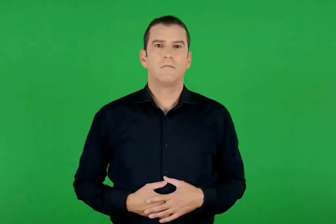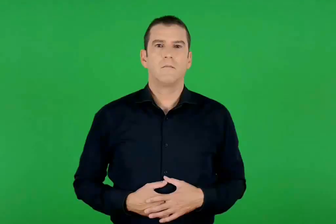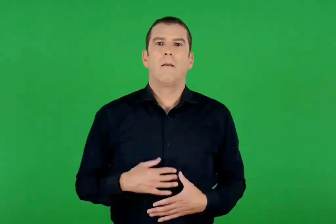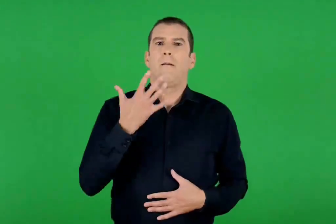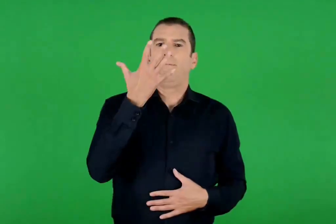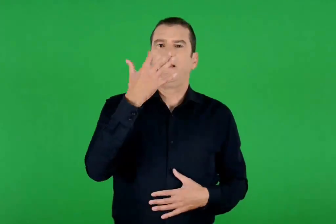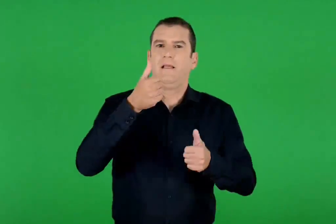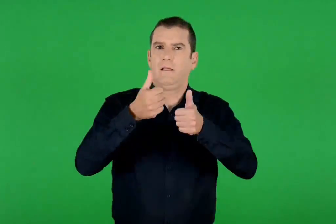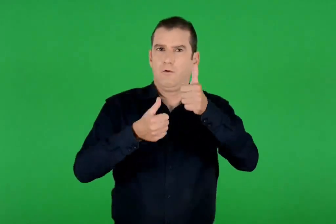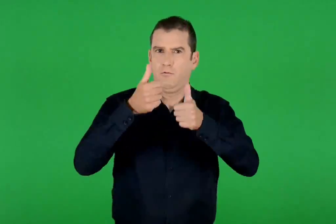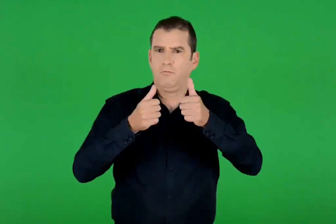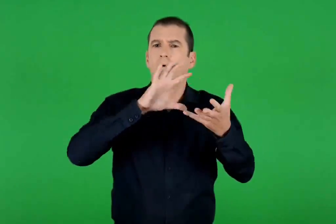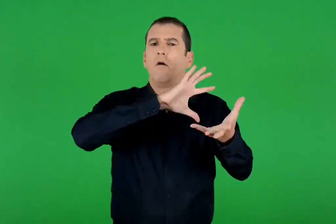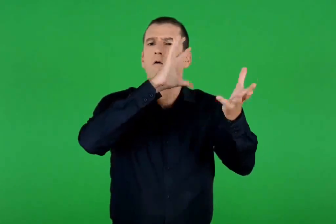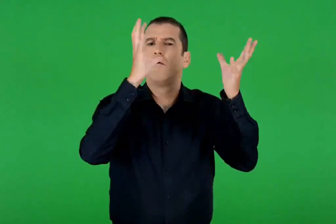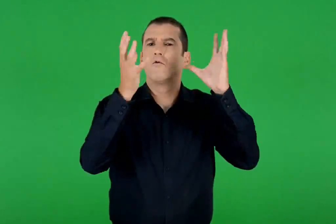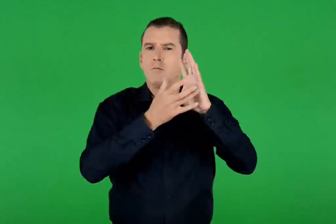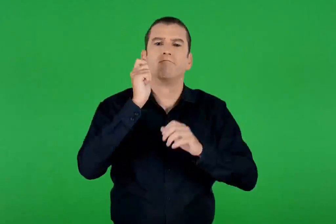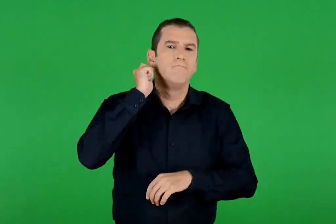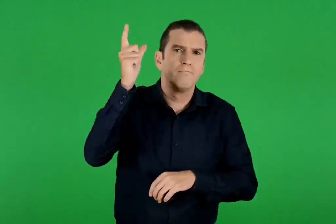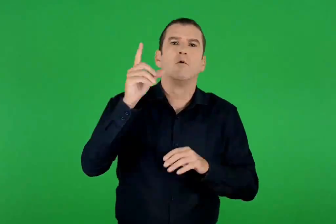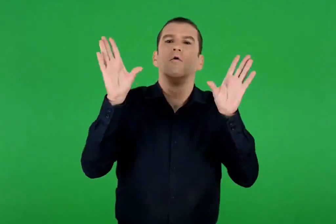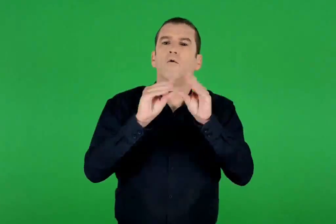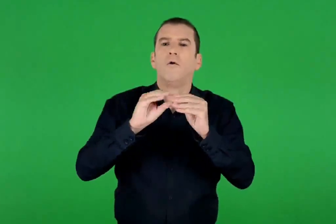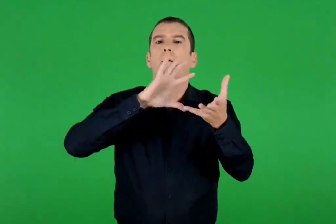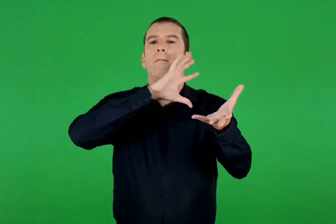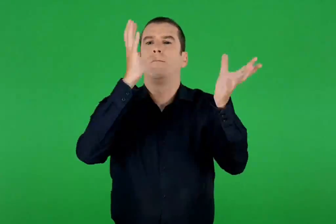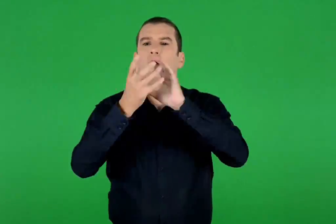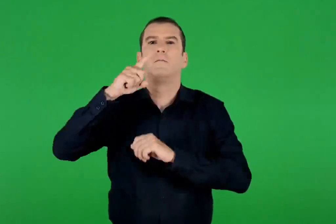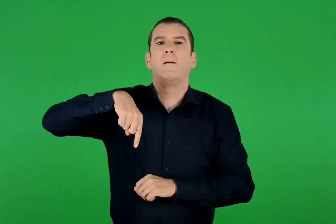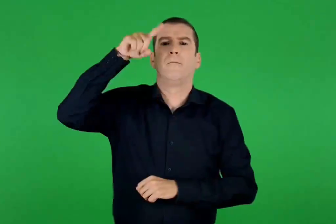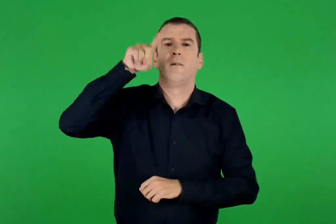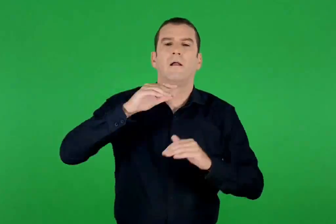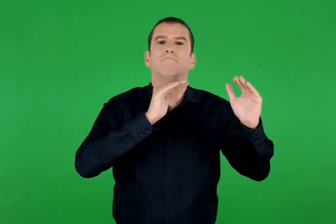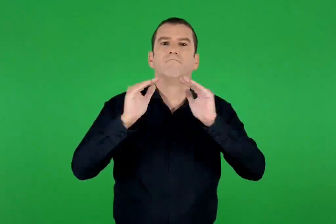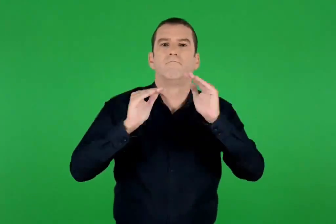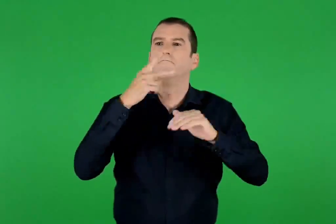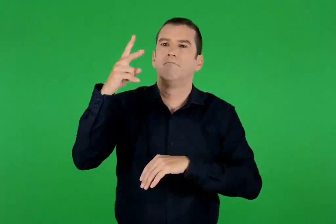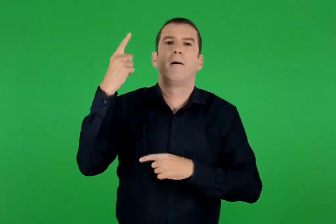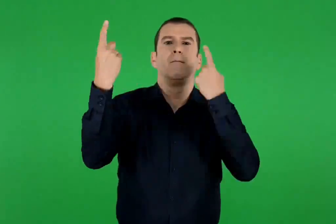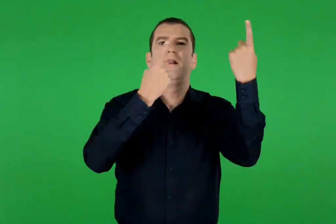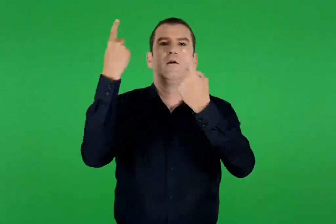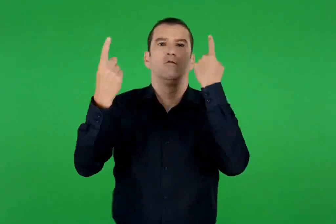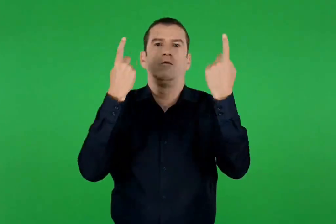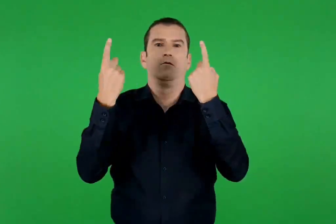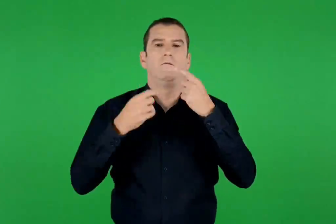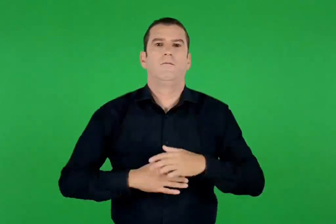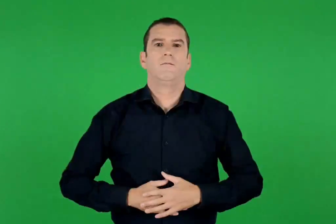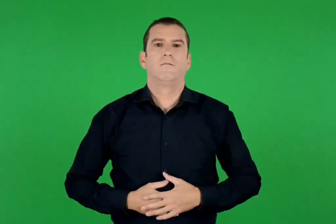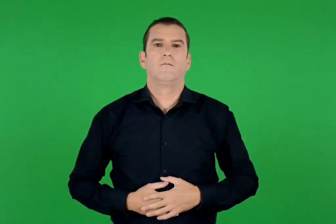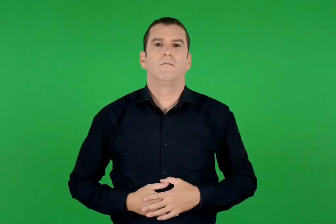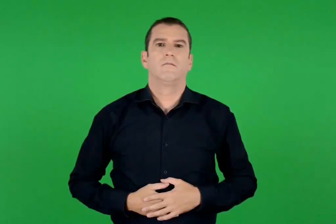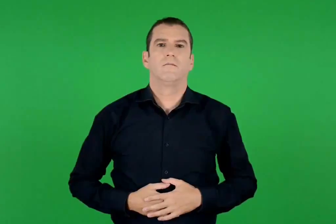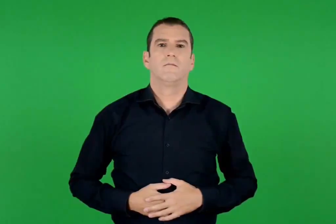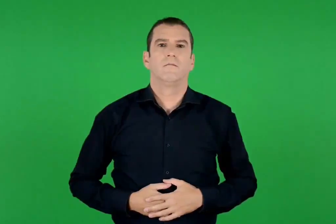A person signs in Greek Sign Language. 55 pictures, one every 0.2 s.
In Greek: η 5η ιουνίου γιορτάζεται από όλο τον κόσμο ως η παγκόσμια ημέρα προστασίας του περιβάλλοντος
